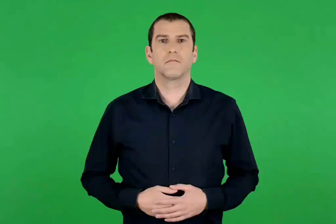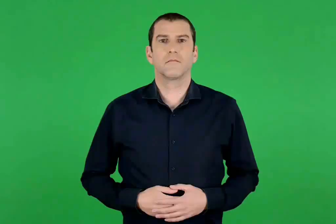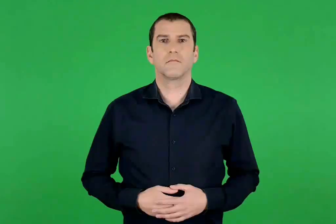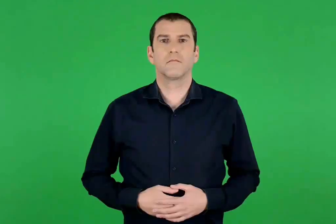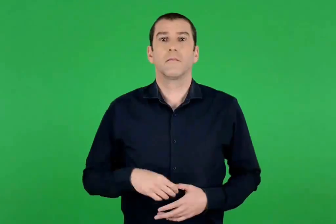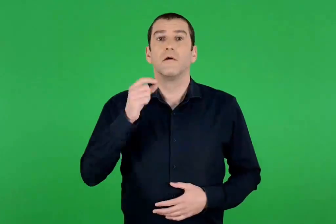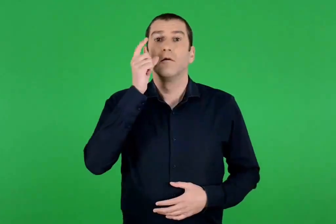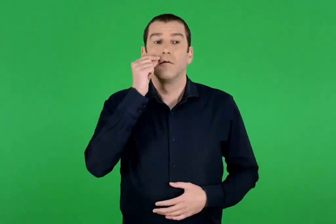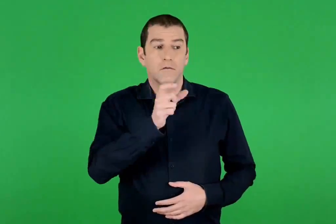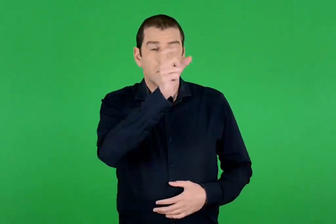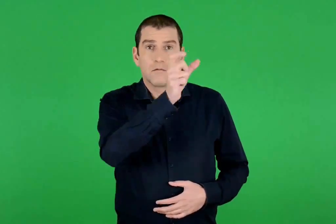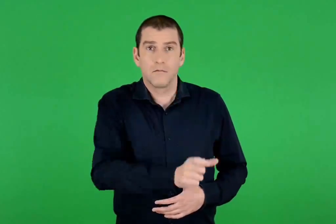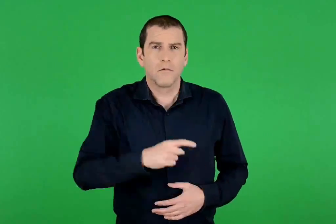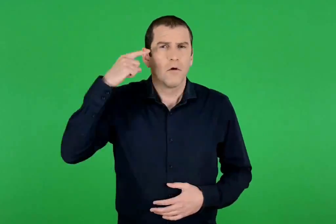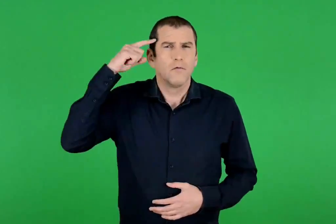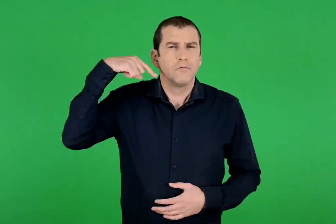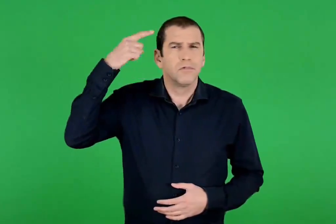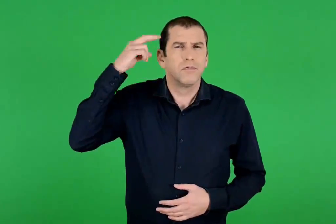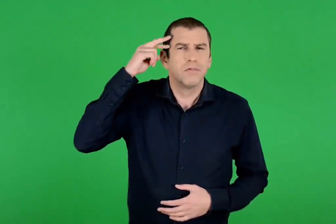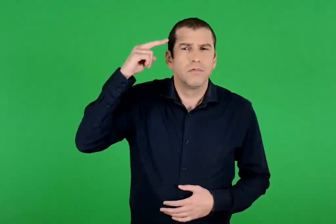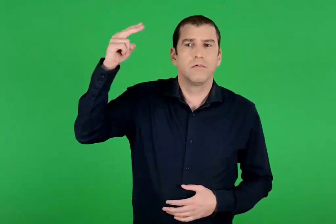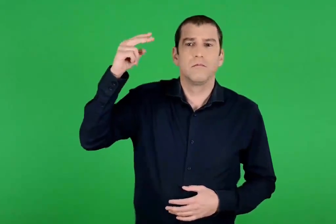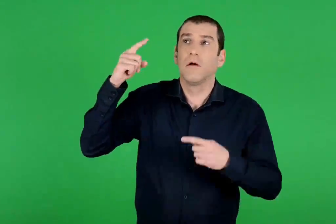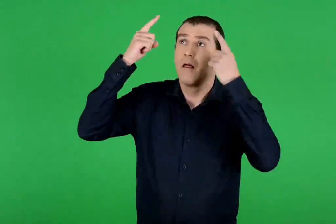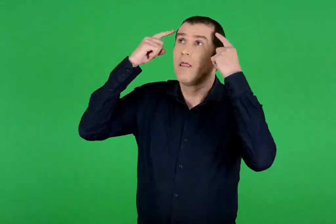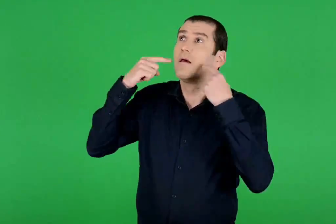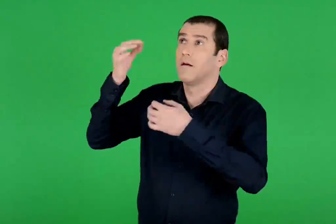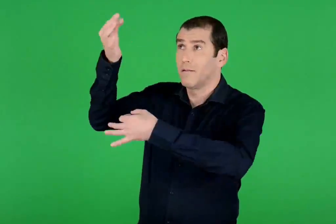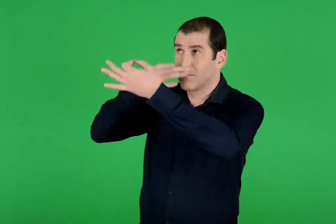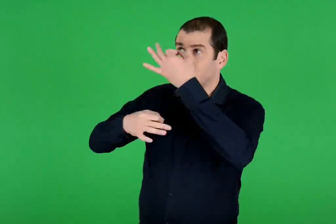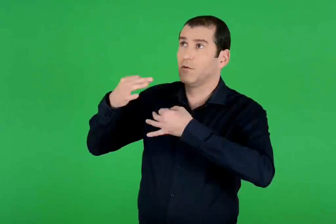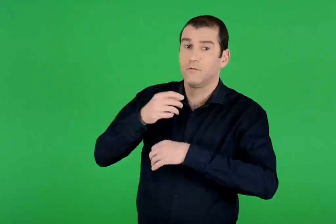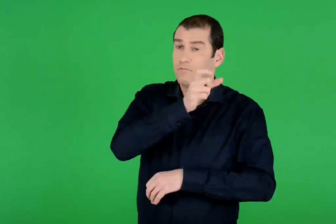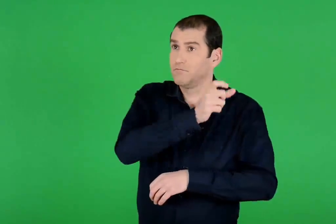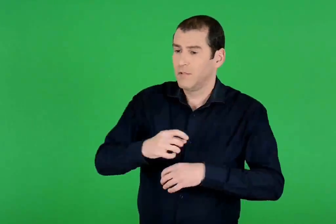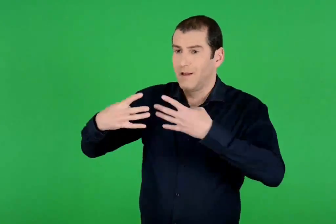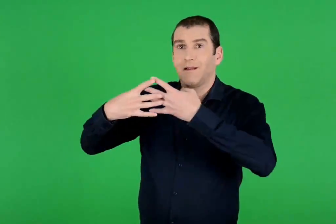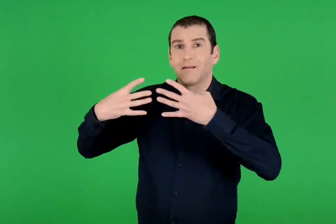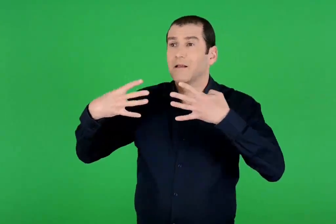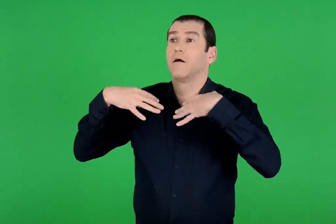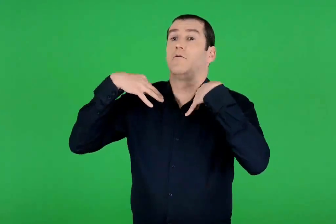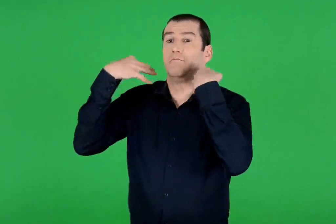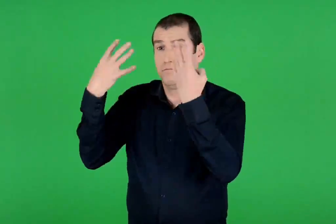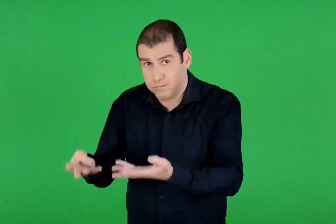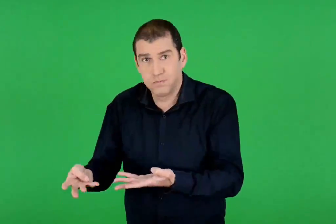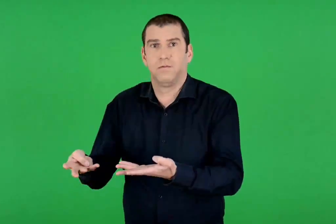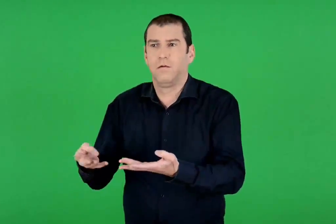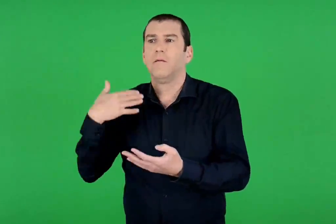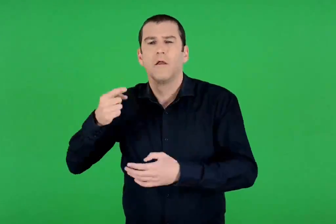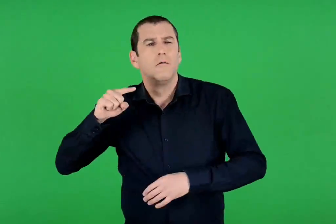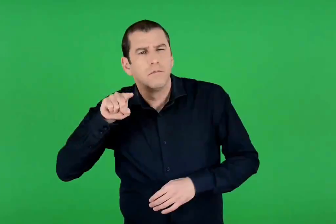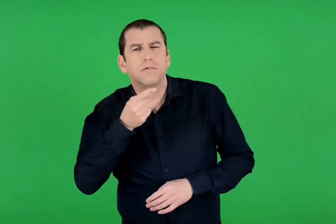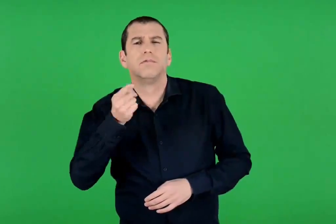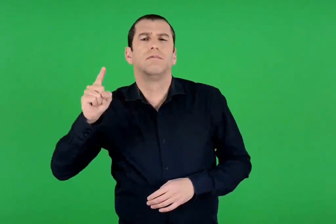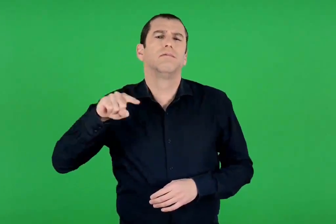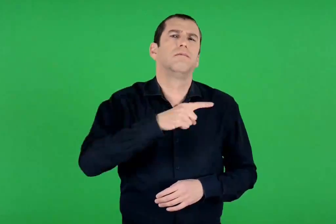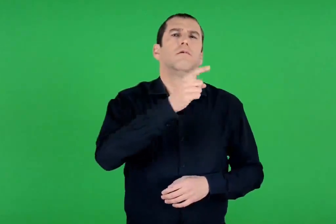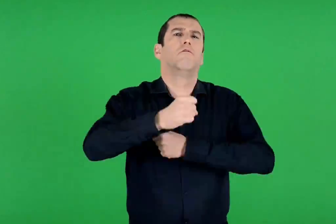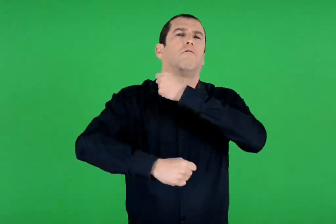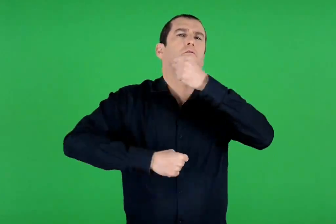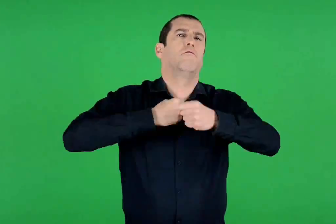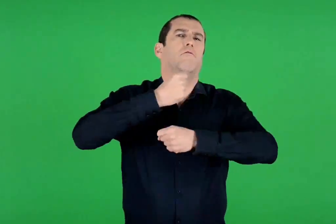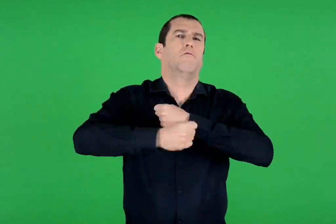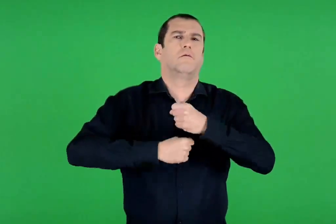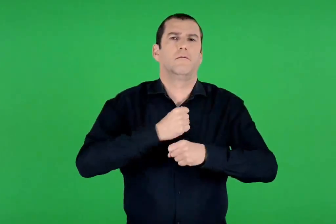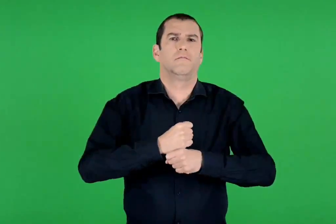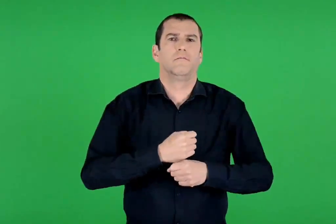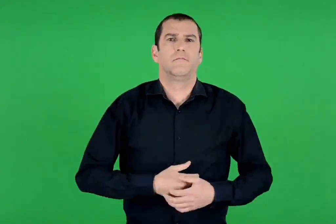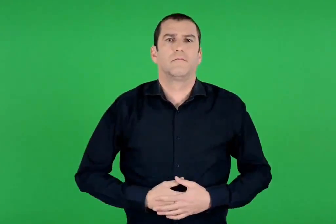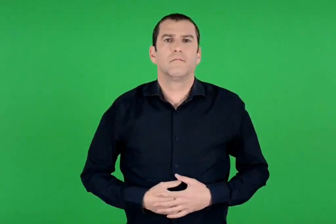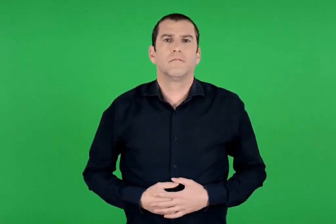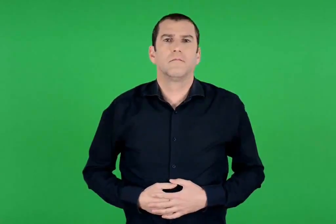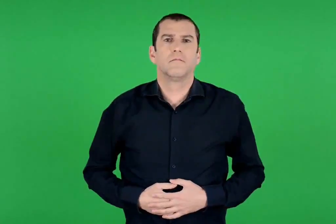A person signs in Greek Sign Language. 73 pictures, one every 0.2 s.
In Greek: τον άντρα τον πολύτροπο πες μου , θεά , που χρόνια παράδερνε , σαν πήρε της τροίας το άγιο κάστρο ,
